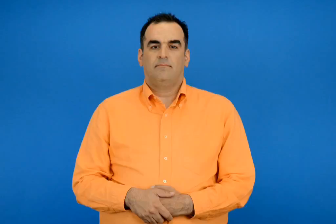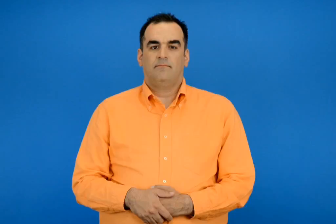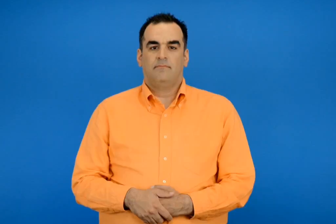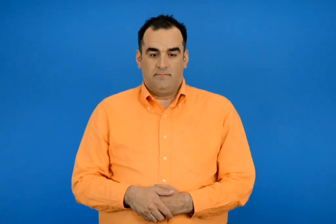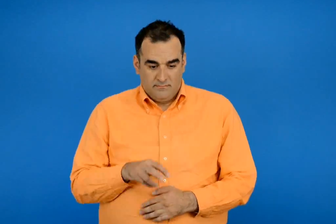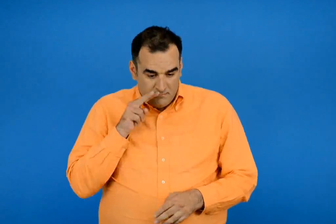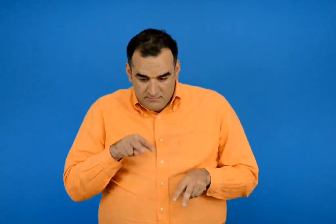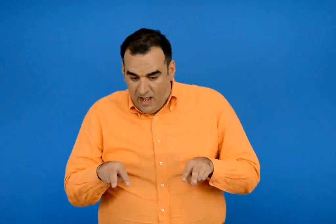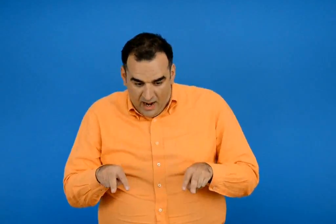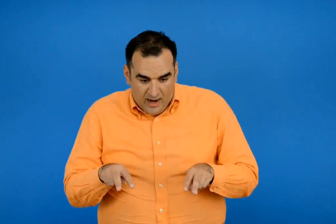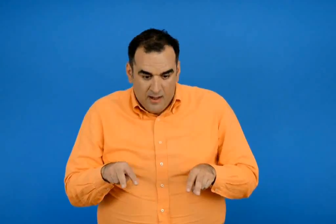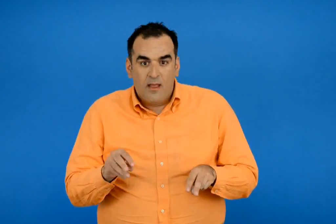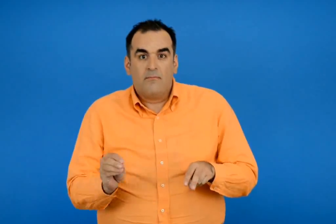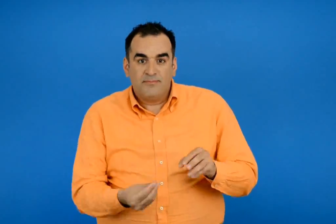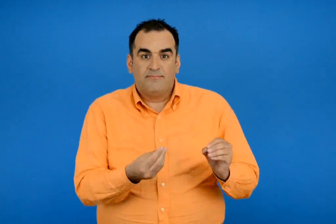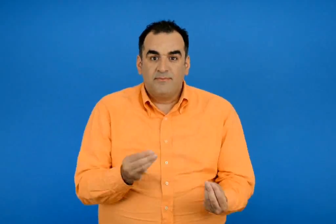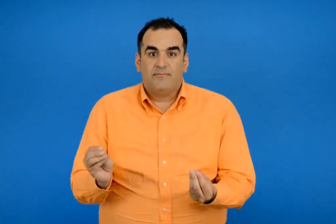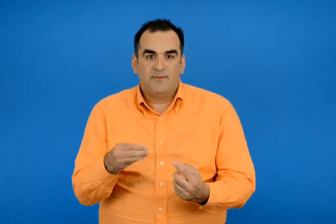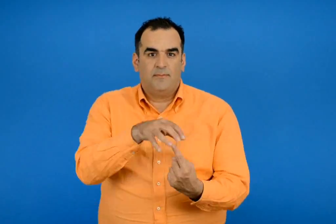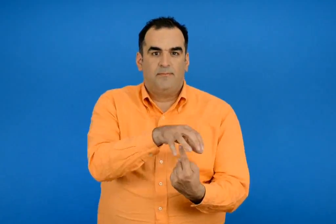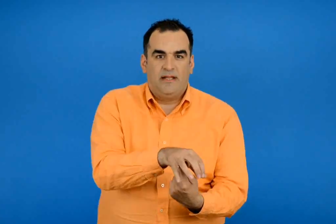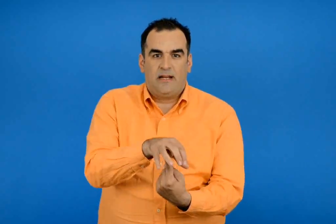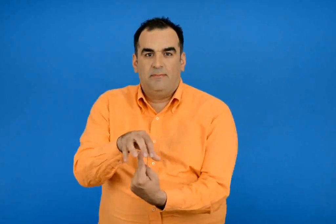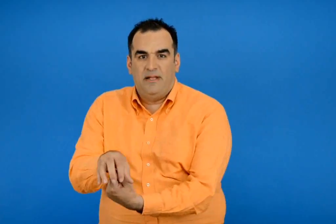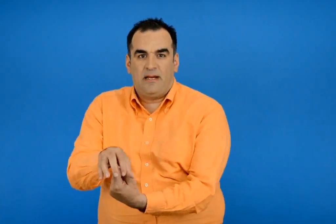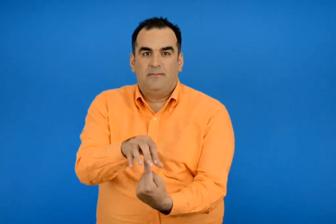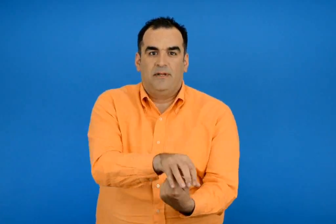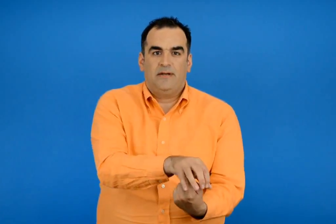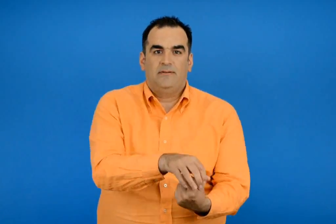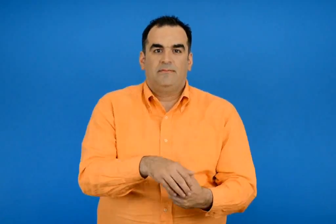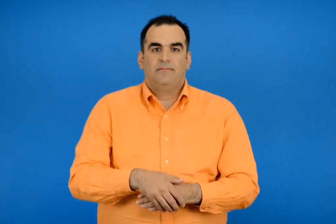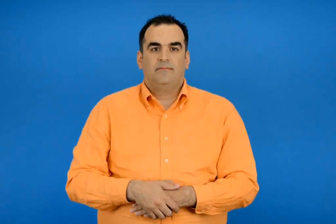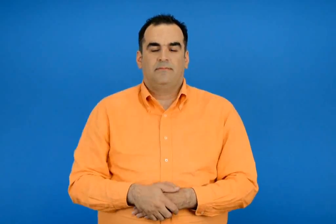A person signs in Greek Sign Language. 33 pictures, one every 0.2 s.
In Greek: αναμεσά τους ανακαλύψαμε μανιτάρια
